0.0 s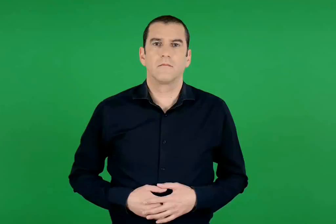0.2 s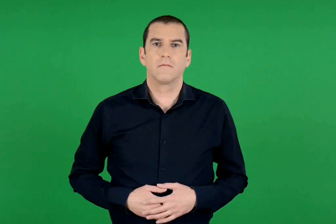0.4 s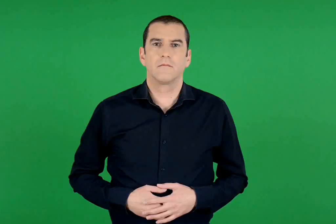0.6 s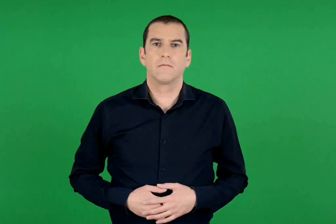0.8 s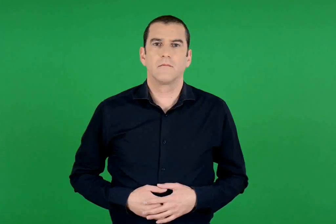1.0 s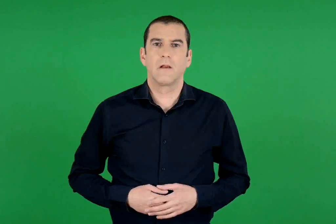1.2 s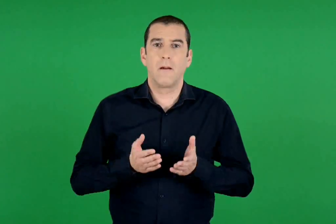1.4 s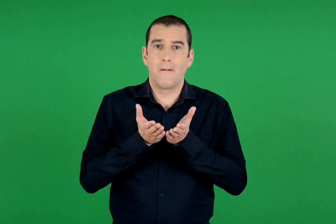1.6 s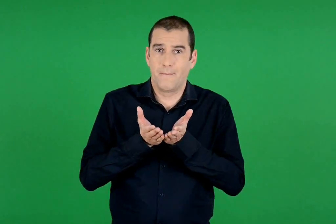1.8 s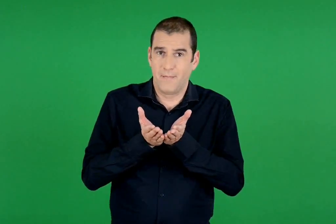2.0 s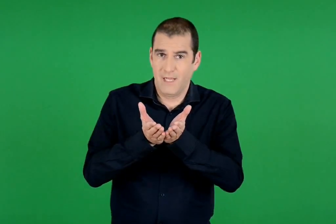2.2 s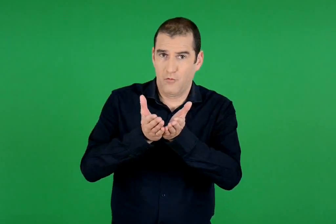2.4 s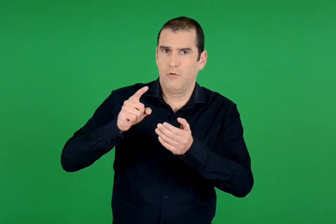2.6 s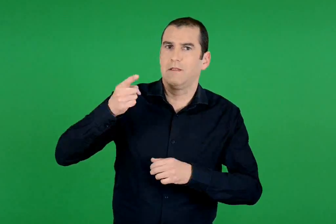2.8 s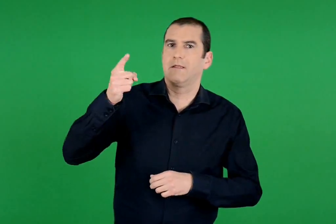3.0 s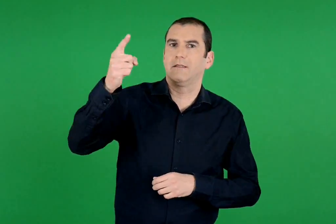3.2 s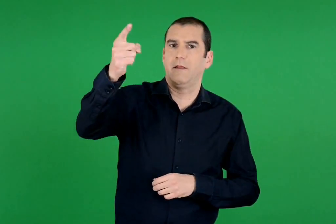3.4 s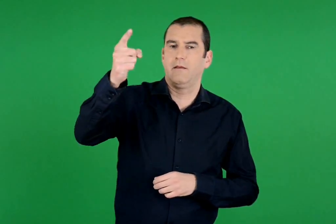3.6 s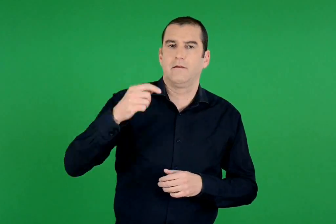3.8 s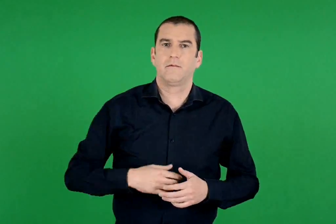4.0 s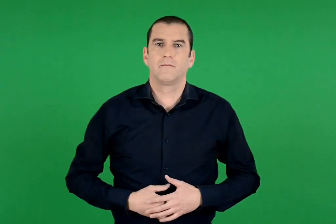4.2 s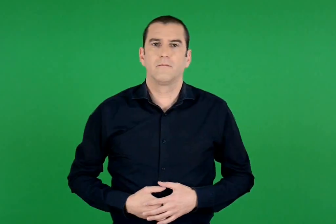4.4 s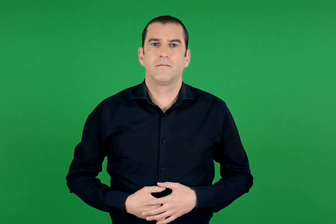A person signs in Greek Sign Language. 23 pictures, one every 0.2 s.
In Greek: ταξίδι με πλοίο
